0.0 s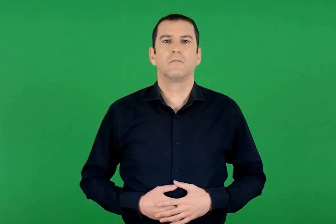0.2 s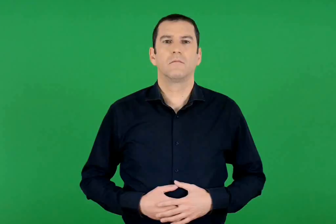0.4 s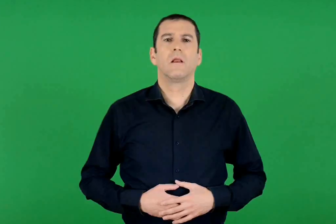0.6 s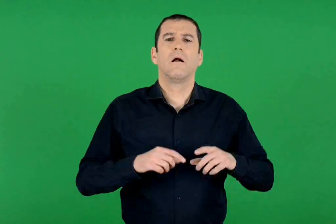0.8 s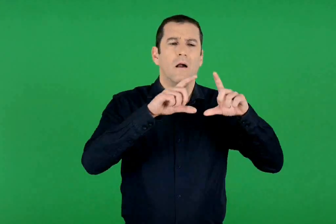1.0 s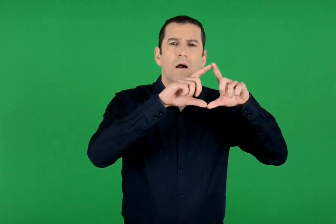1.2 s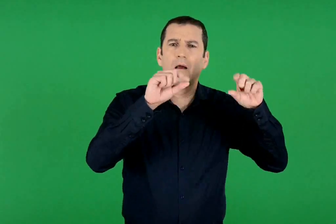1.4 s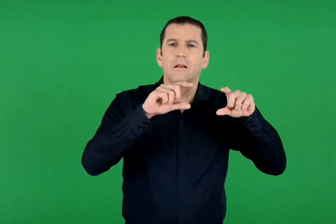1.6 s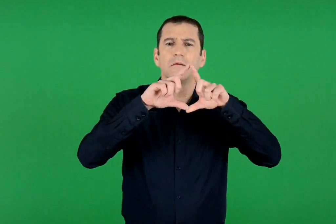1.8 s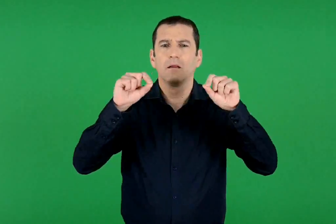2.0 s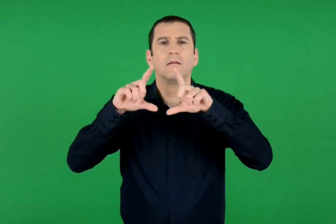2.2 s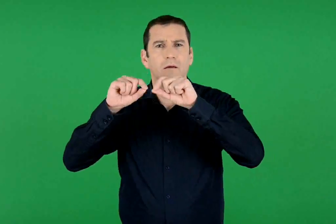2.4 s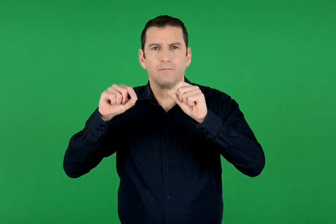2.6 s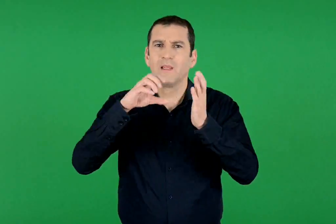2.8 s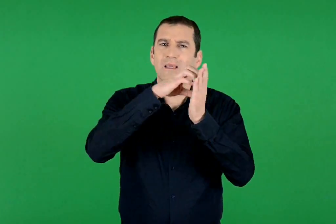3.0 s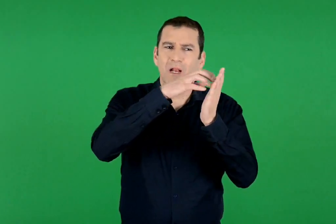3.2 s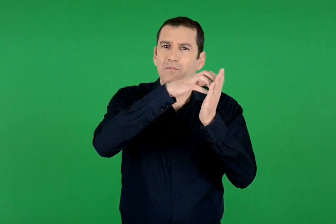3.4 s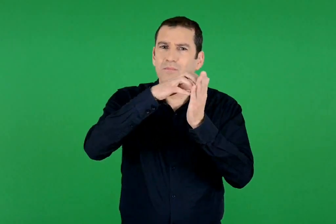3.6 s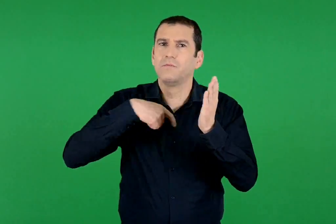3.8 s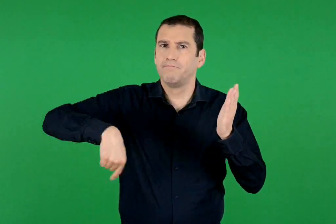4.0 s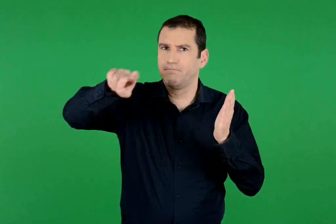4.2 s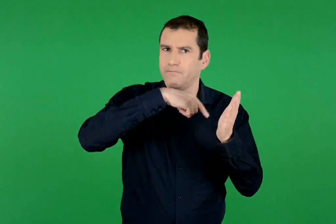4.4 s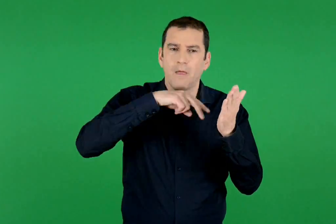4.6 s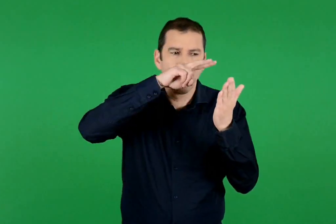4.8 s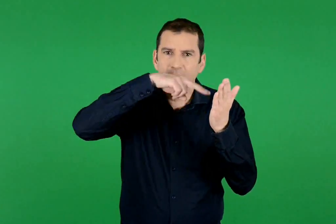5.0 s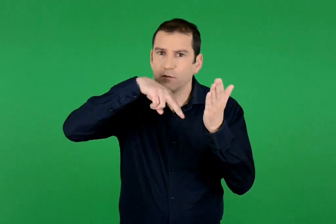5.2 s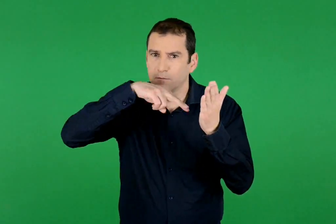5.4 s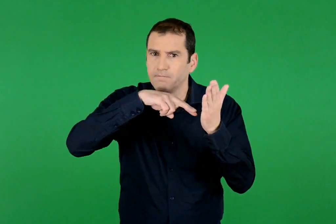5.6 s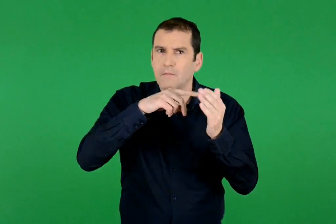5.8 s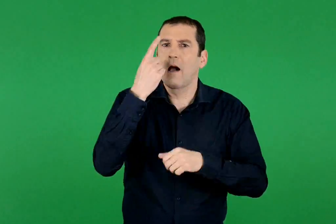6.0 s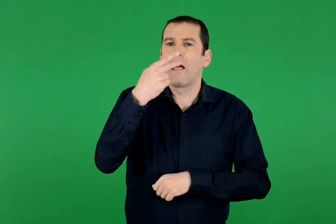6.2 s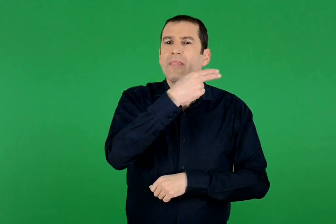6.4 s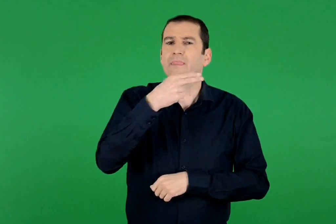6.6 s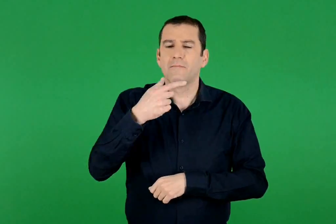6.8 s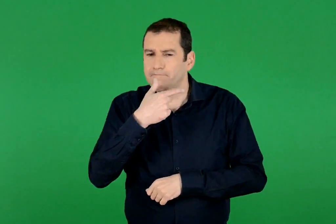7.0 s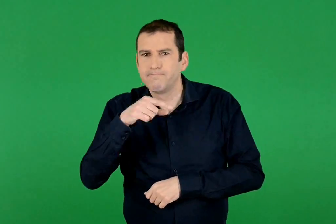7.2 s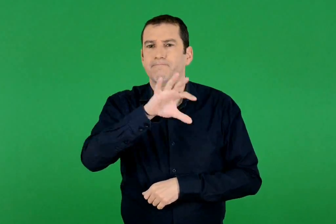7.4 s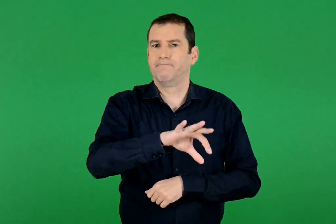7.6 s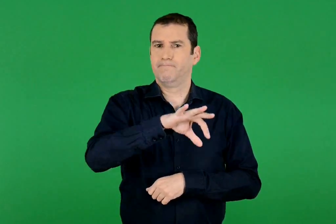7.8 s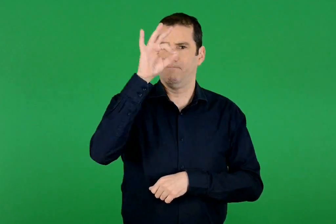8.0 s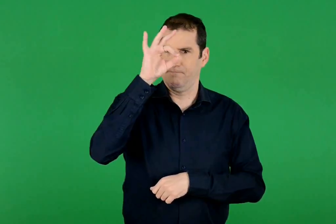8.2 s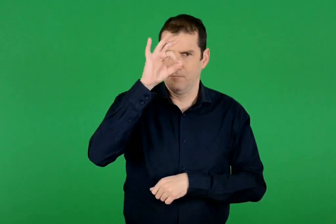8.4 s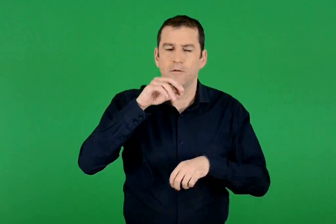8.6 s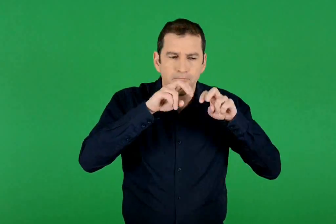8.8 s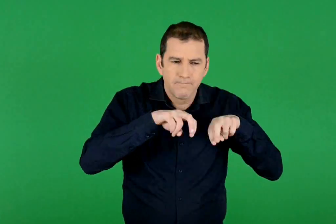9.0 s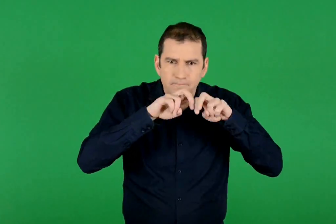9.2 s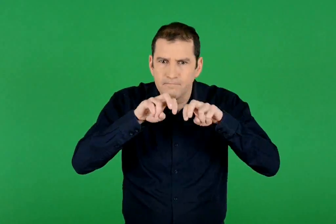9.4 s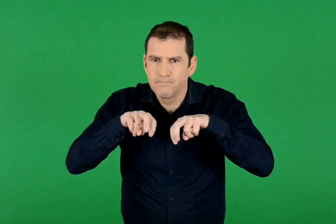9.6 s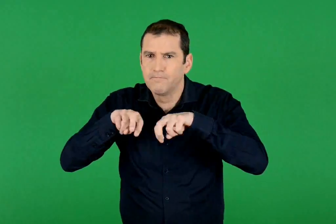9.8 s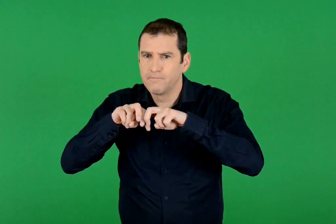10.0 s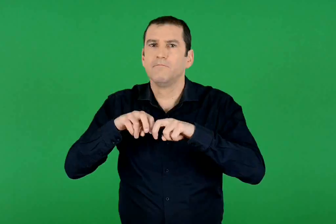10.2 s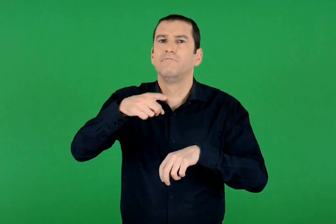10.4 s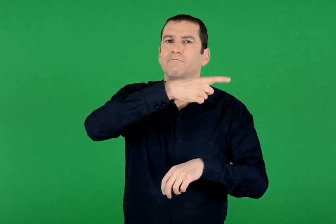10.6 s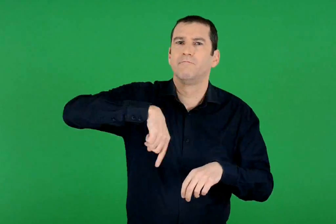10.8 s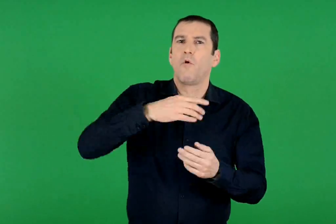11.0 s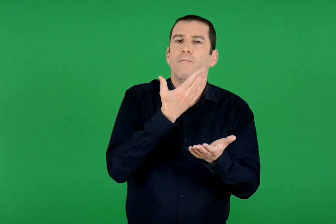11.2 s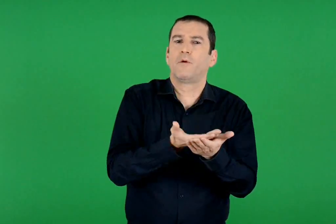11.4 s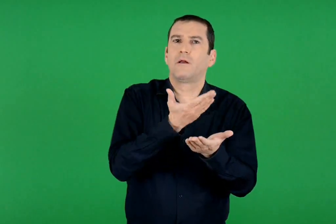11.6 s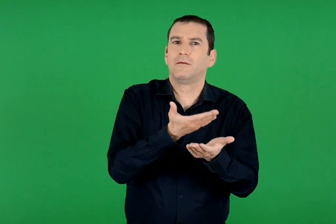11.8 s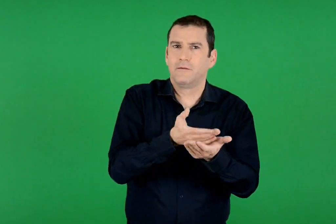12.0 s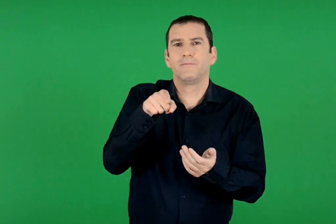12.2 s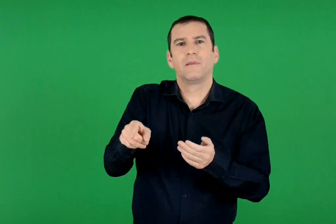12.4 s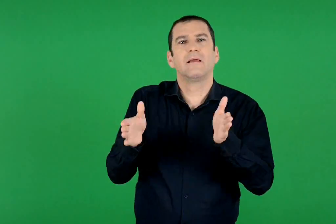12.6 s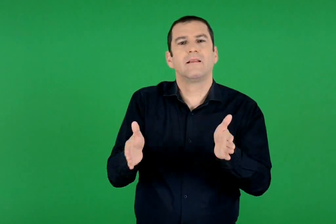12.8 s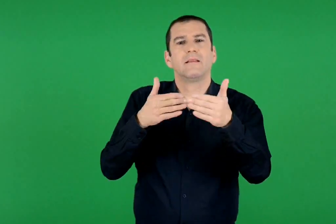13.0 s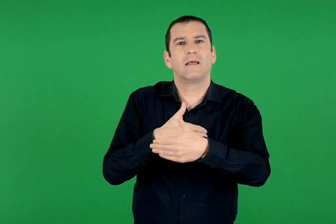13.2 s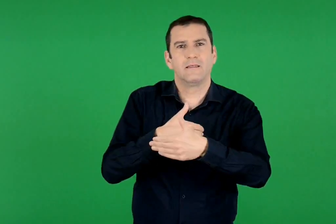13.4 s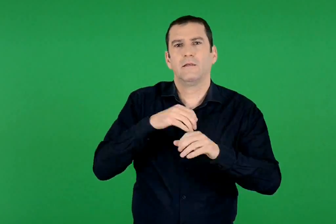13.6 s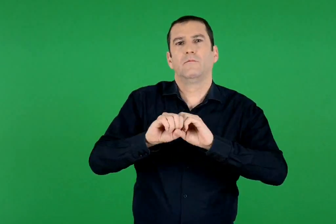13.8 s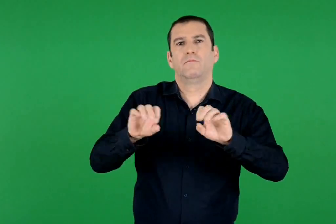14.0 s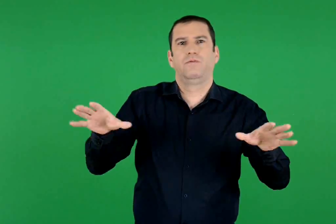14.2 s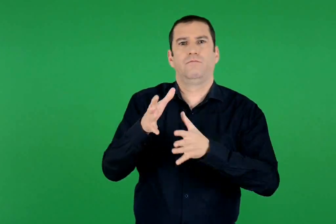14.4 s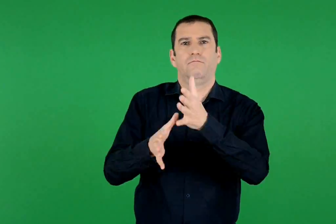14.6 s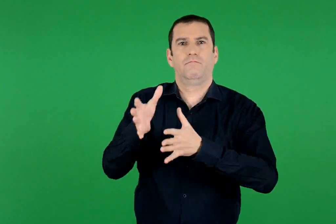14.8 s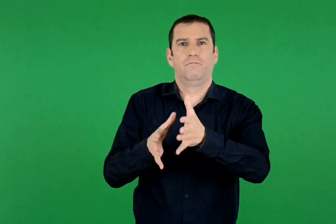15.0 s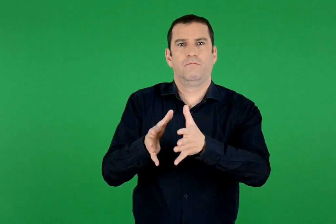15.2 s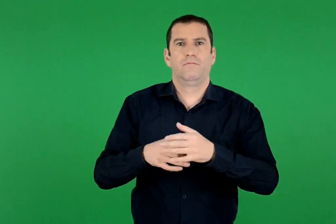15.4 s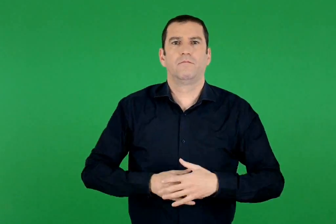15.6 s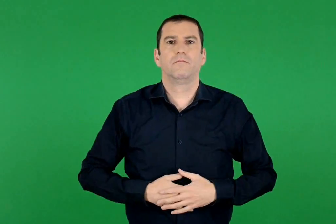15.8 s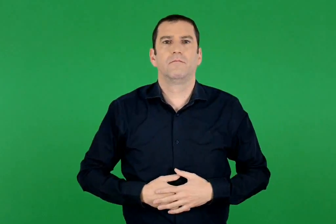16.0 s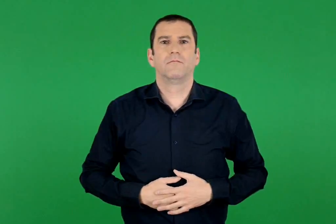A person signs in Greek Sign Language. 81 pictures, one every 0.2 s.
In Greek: διαβάζουμε τα κείμενα στις καρτέλες. επιλέγουμε ένα θέμα , ερευνούμε και ανακοινώνουμε τις προτάσεις μας στην τάξη
